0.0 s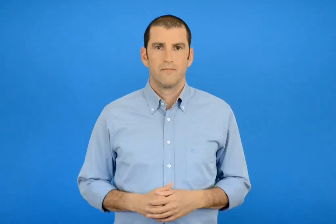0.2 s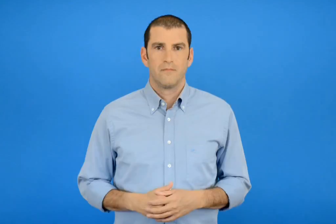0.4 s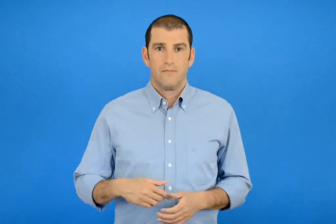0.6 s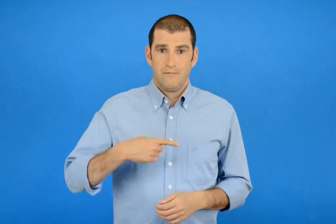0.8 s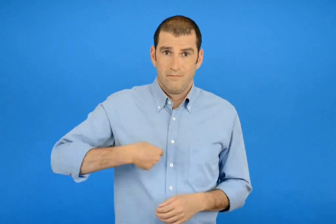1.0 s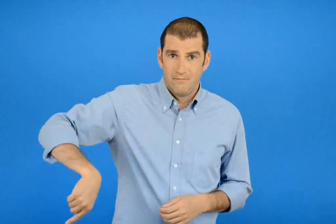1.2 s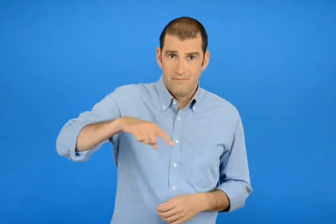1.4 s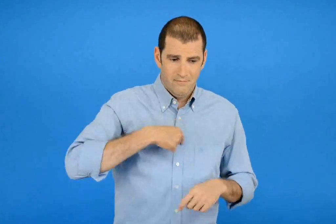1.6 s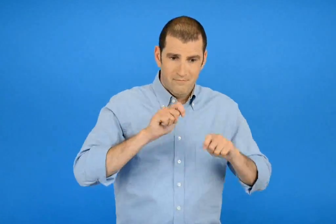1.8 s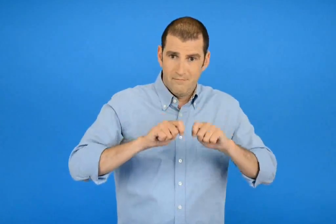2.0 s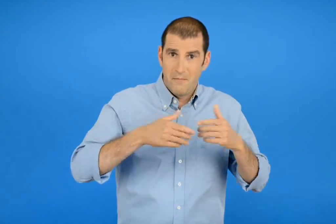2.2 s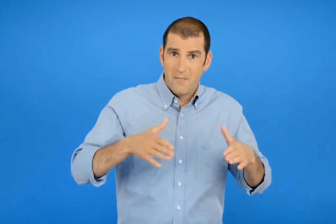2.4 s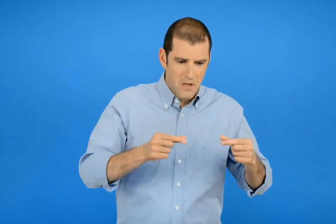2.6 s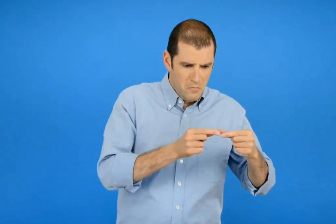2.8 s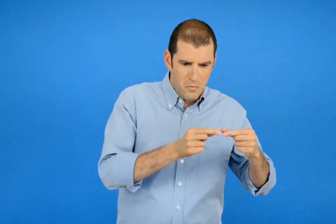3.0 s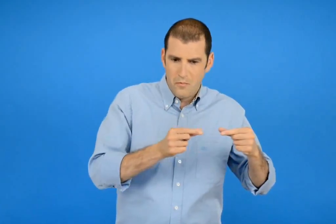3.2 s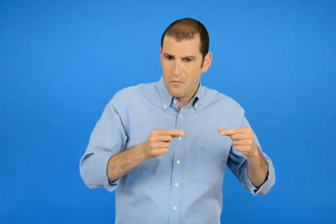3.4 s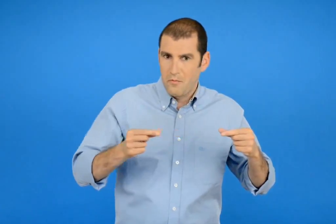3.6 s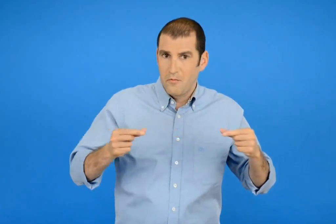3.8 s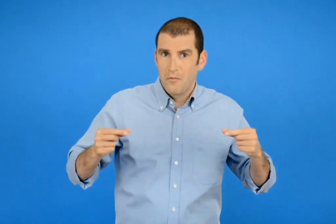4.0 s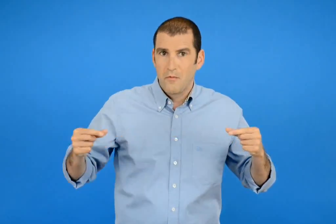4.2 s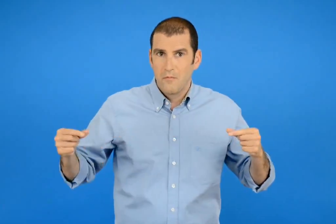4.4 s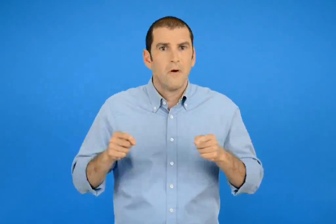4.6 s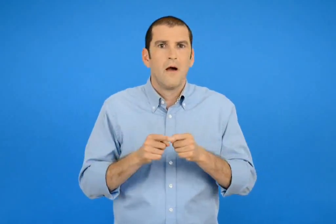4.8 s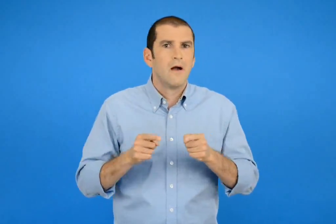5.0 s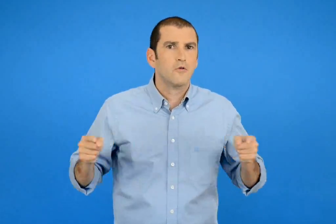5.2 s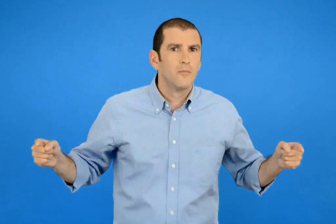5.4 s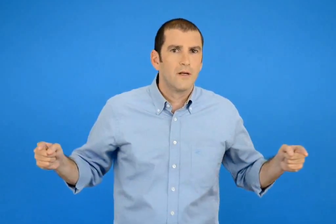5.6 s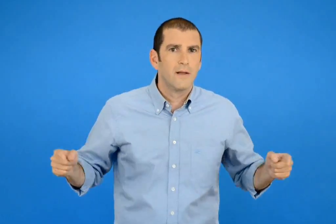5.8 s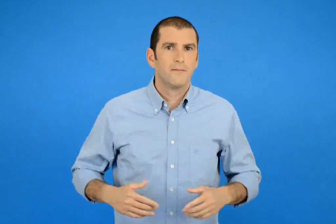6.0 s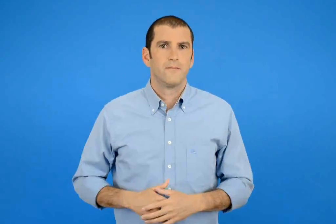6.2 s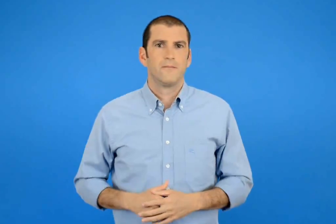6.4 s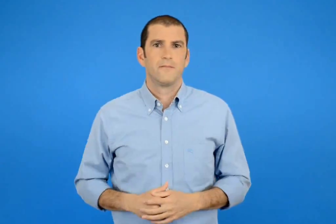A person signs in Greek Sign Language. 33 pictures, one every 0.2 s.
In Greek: έχουμε φτιάξει μια λουρίδα εκατοστόμετρων
